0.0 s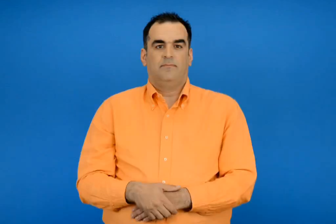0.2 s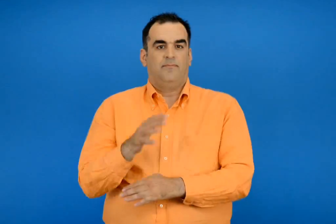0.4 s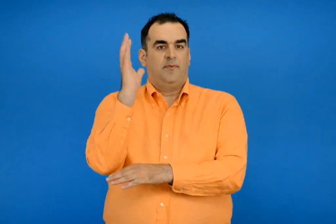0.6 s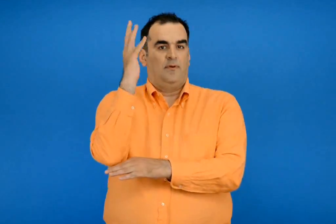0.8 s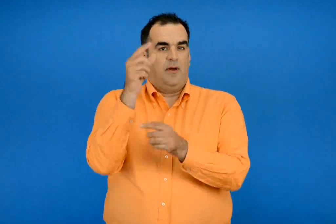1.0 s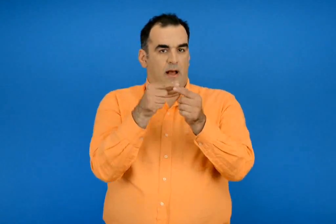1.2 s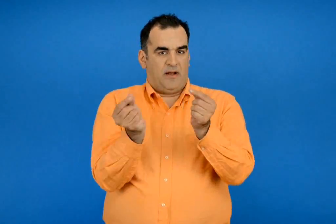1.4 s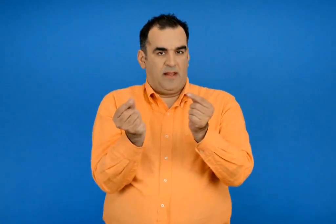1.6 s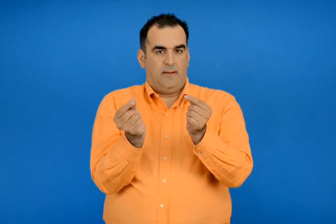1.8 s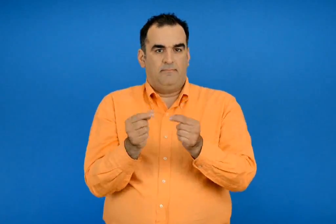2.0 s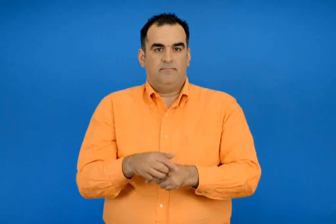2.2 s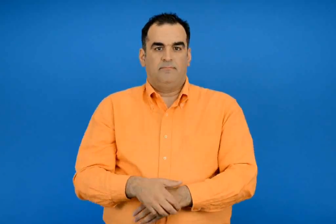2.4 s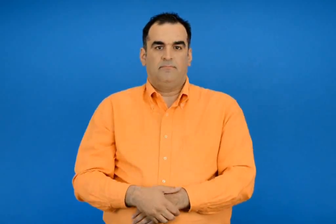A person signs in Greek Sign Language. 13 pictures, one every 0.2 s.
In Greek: αμυγδαλιά
